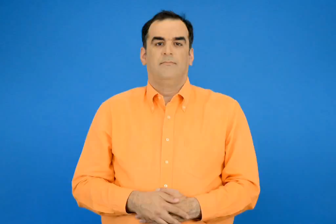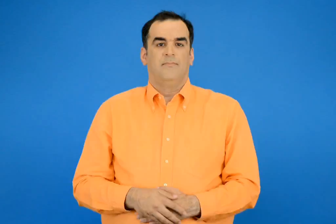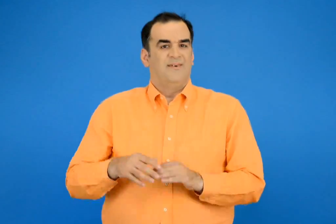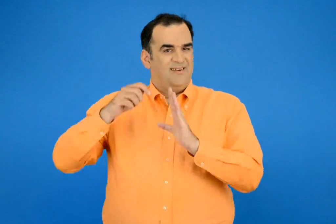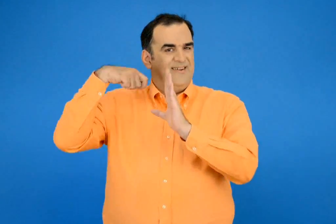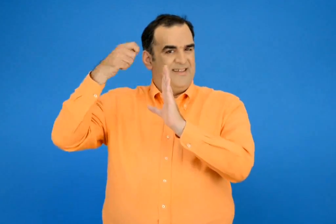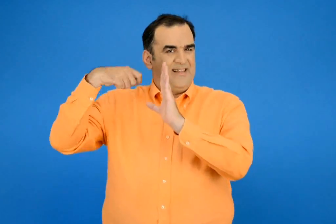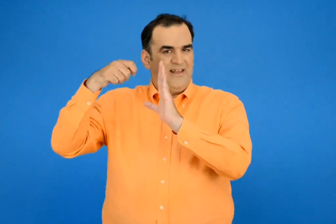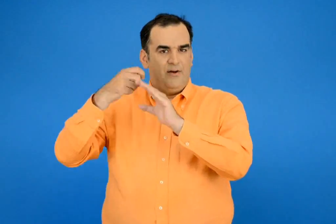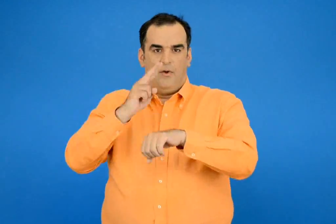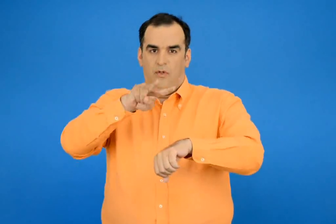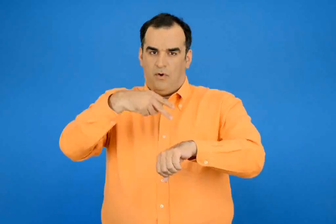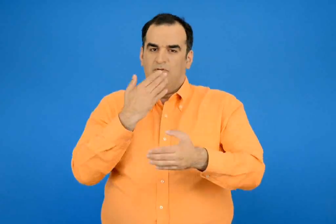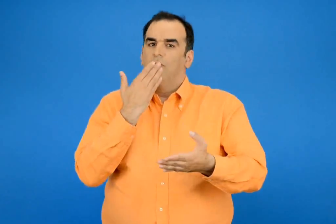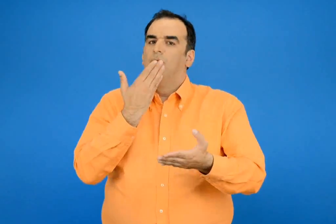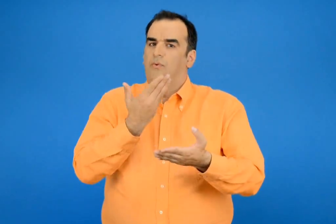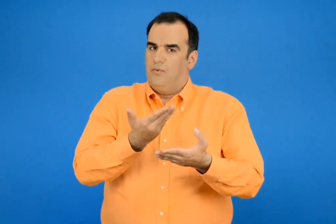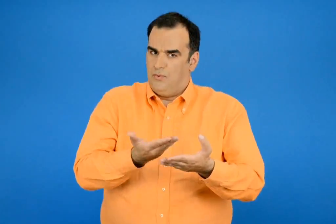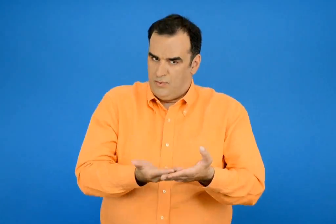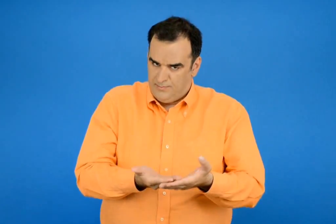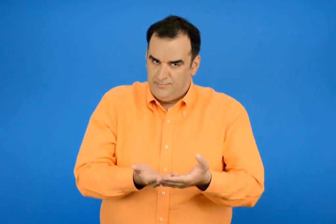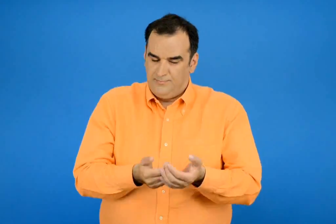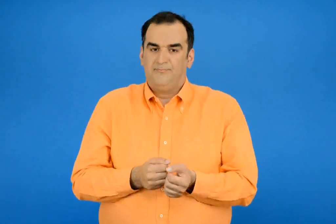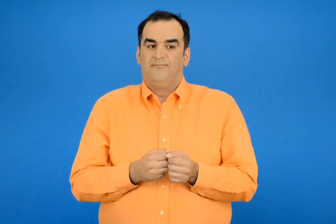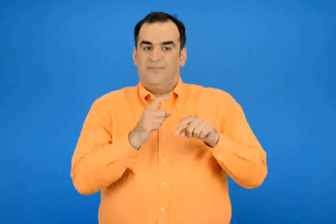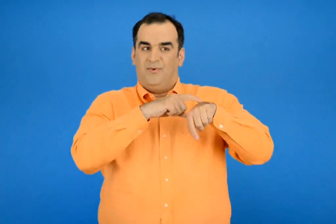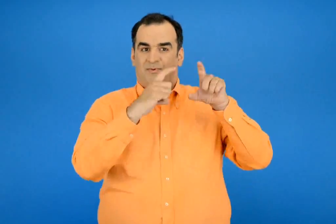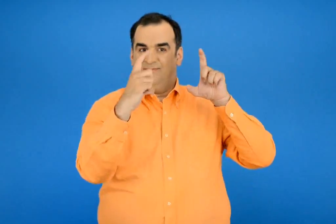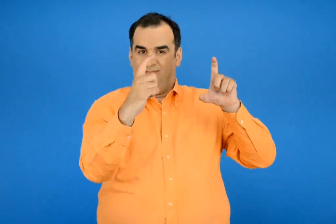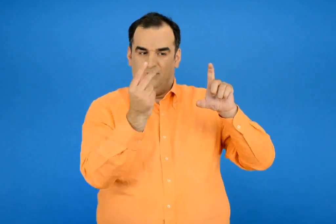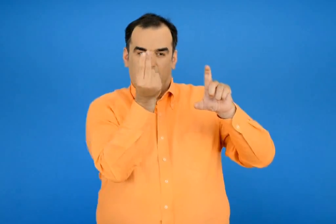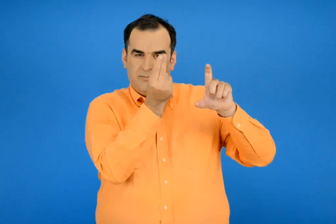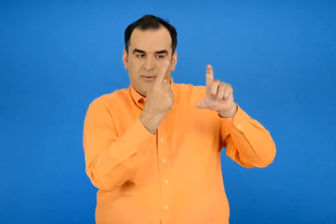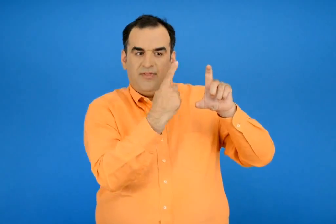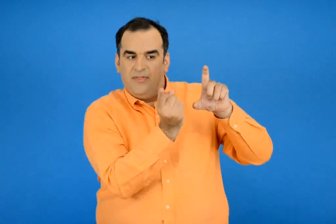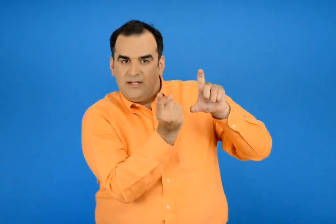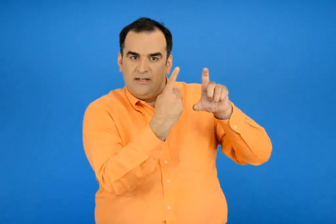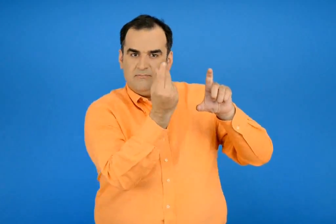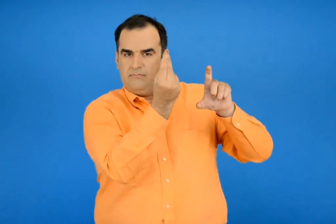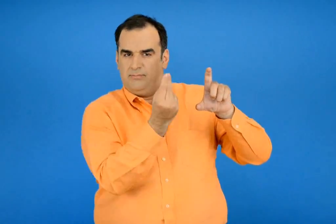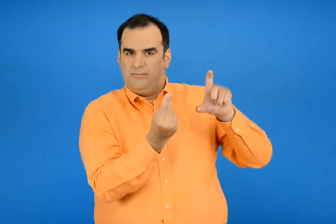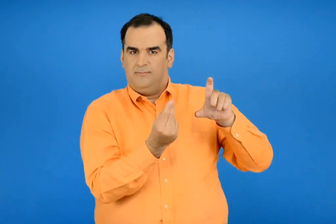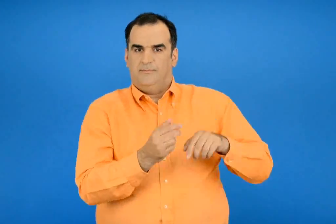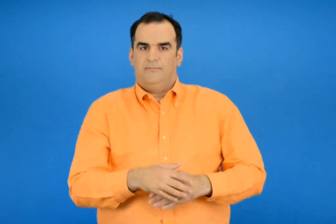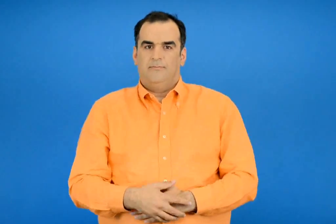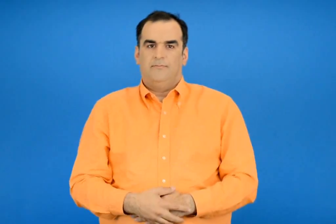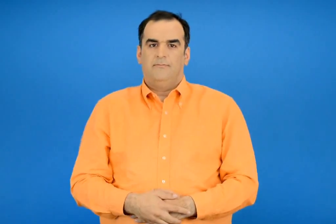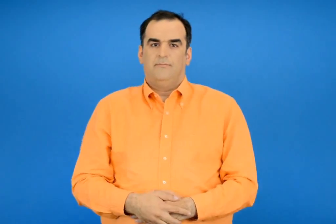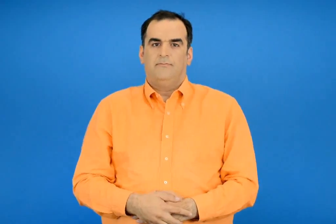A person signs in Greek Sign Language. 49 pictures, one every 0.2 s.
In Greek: η ταινία θα τελειώσει σε 2 ώρες σχεδιάζω στο ρολόι που θα είναι οι δείκτες
